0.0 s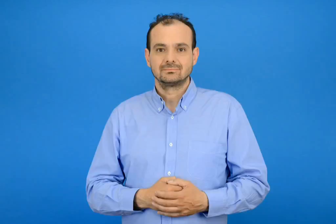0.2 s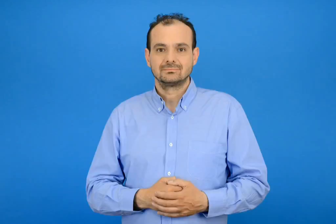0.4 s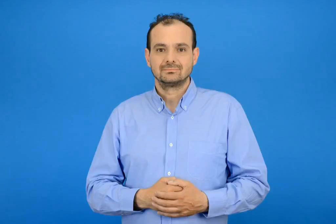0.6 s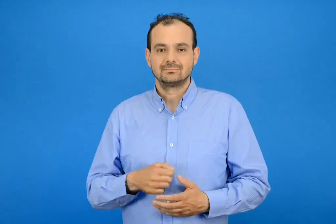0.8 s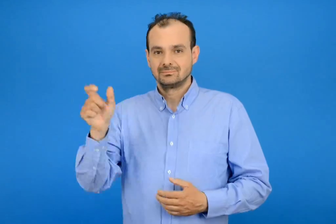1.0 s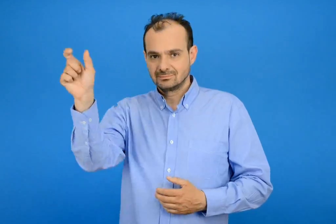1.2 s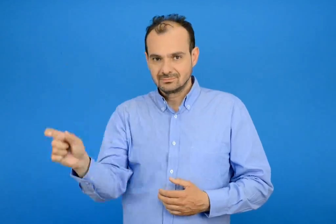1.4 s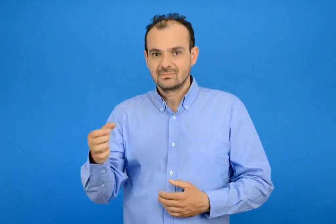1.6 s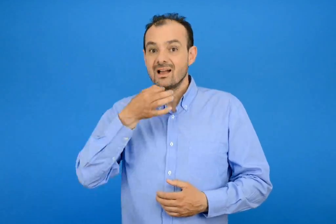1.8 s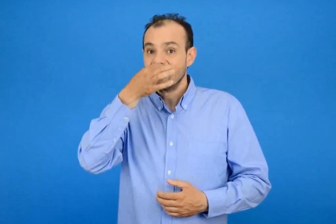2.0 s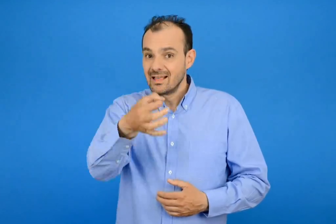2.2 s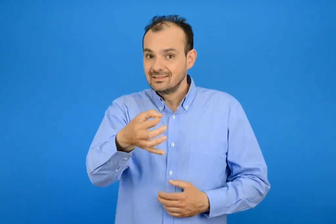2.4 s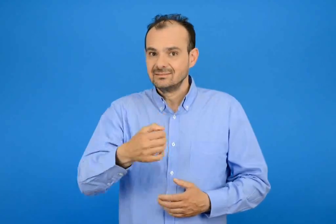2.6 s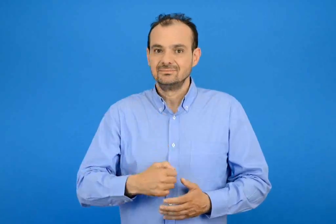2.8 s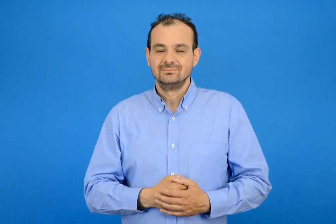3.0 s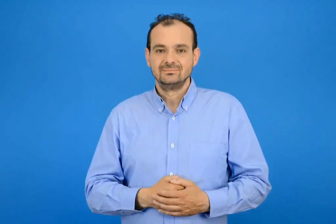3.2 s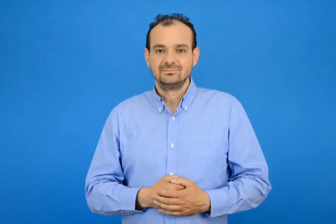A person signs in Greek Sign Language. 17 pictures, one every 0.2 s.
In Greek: λέει
